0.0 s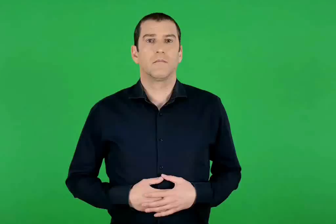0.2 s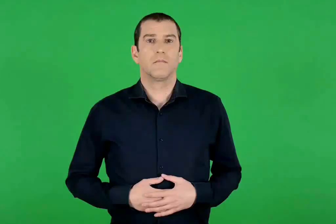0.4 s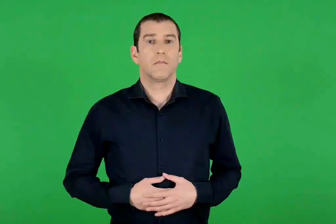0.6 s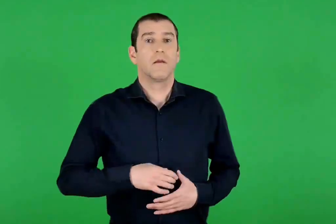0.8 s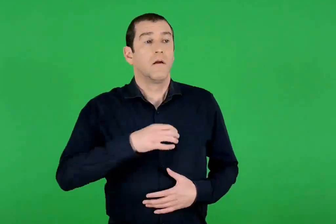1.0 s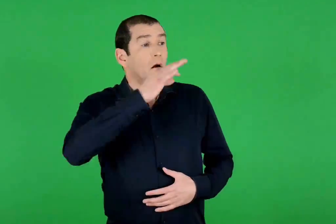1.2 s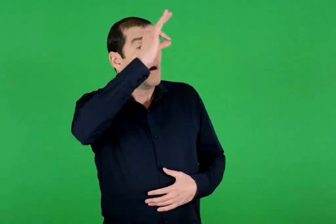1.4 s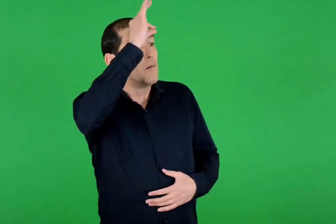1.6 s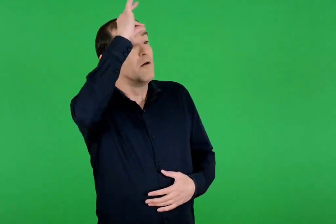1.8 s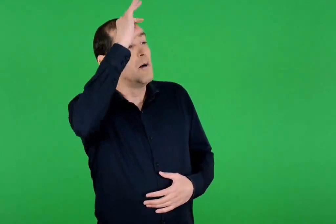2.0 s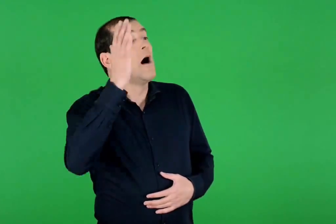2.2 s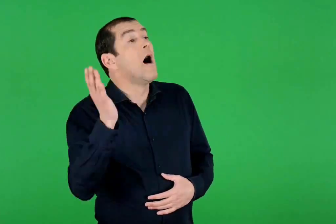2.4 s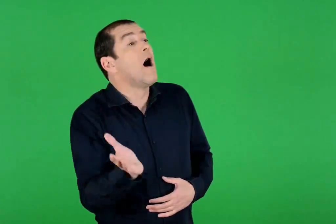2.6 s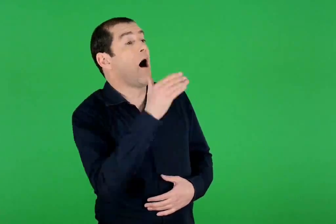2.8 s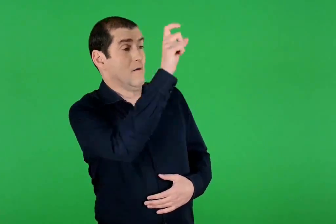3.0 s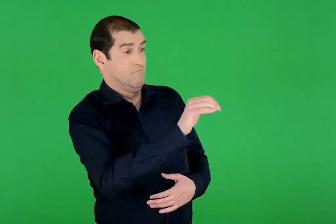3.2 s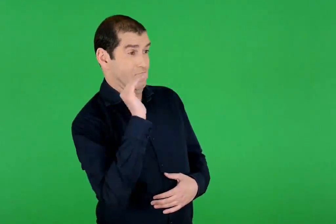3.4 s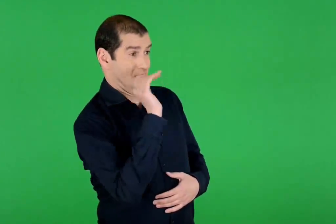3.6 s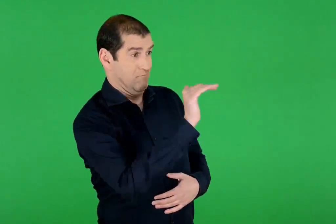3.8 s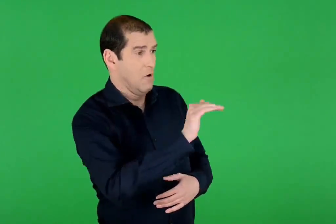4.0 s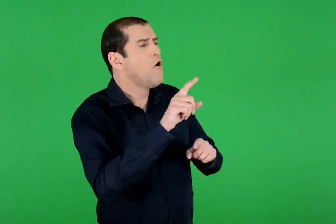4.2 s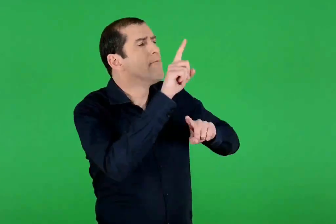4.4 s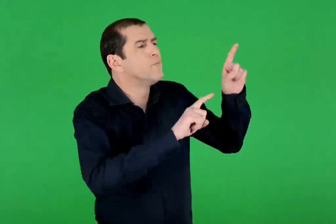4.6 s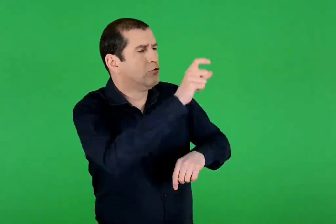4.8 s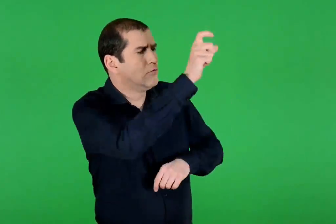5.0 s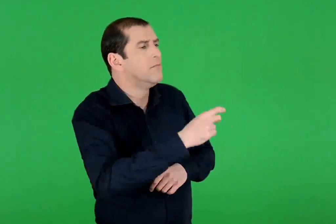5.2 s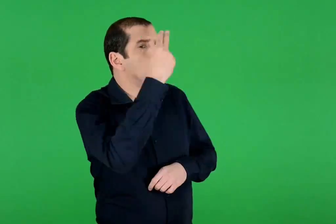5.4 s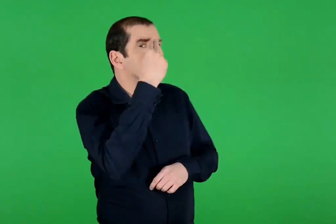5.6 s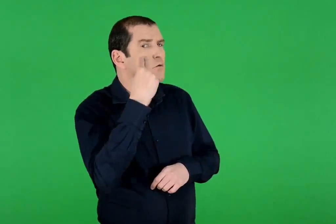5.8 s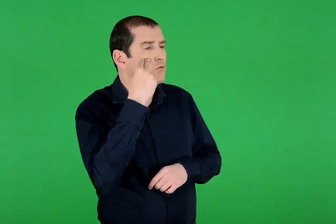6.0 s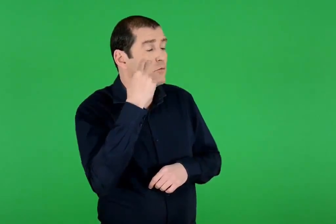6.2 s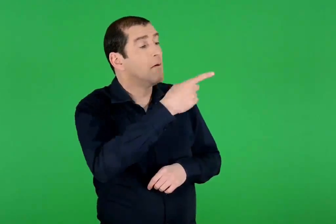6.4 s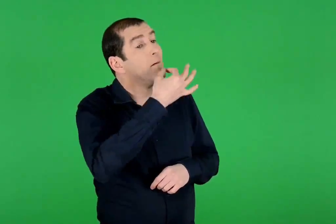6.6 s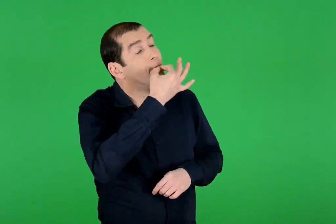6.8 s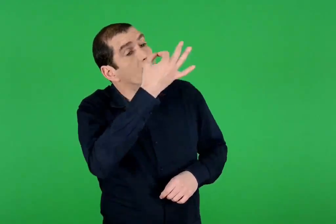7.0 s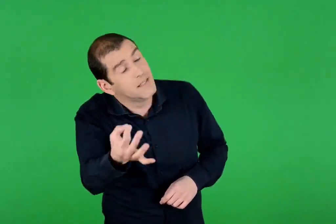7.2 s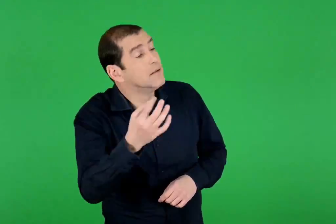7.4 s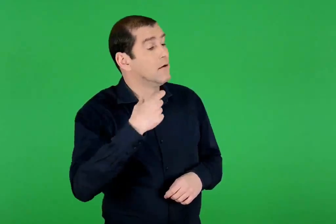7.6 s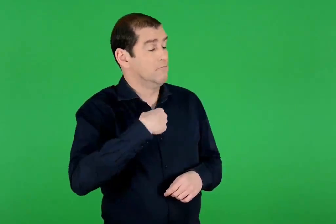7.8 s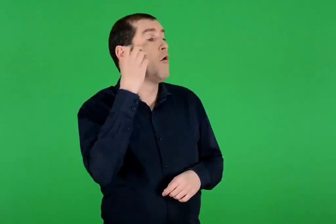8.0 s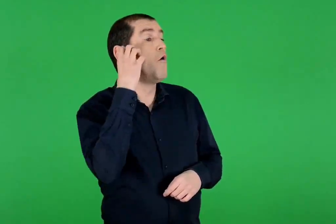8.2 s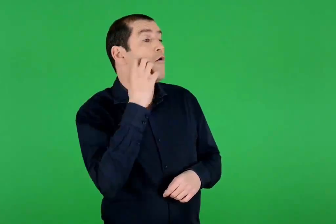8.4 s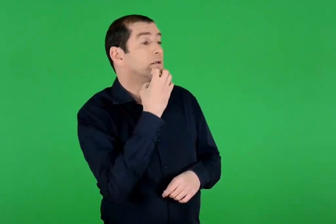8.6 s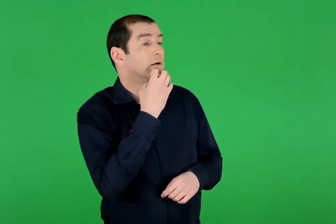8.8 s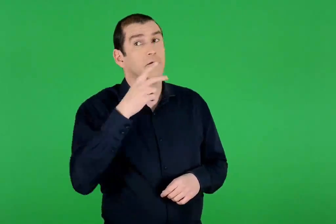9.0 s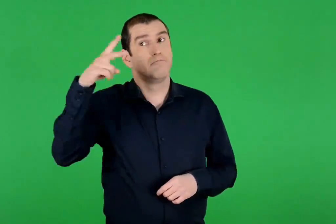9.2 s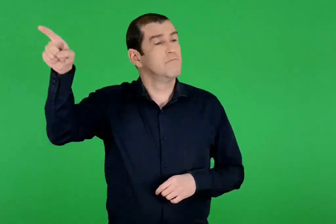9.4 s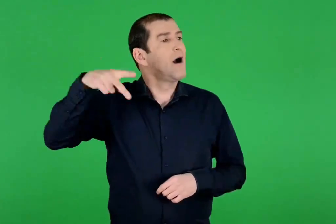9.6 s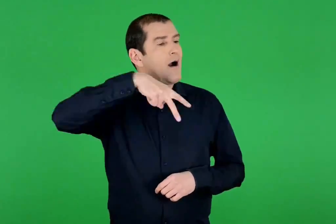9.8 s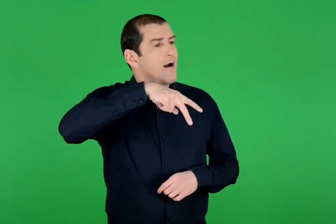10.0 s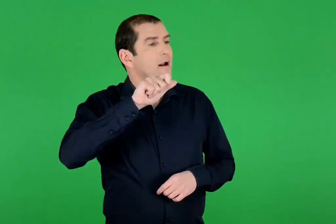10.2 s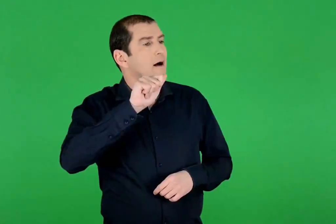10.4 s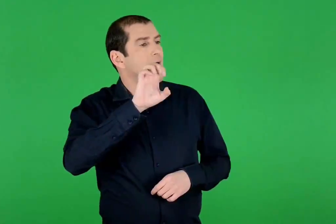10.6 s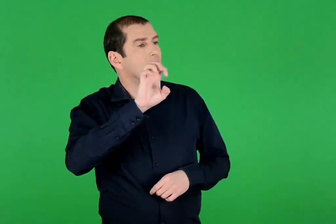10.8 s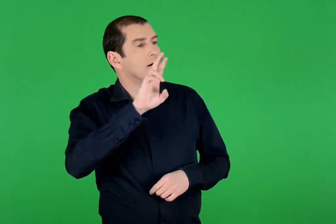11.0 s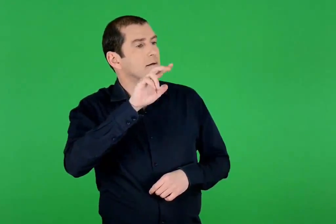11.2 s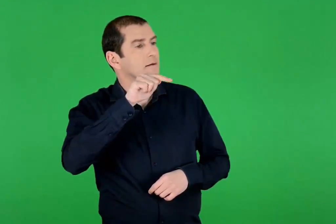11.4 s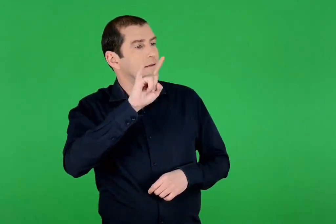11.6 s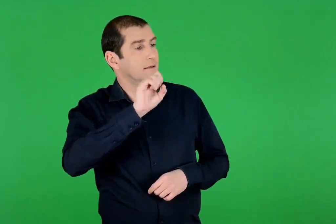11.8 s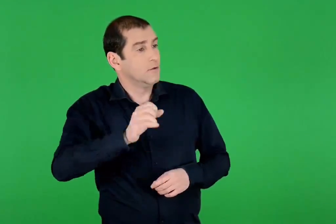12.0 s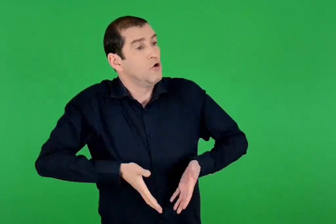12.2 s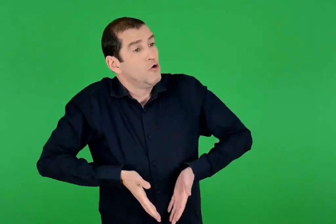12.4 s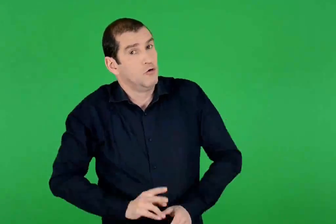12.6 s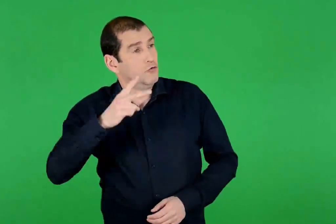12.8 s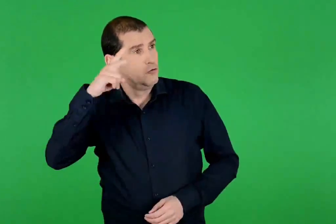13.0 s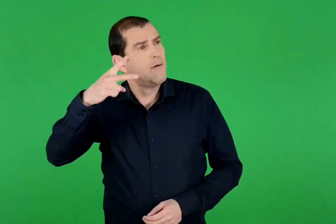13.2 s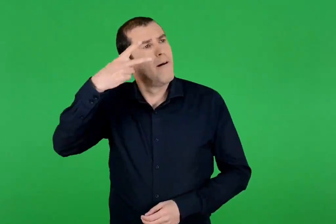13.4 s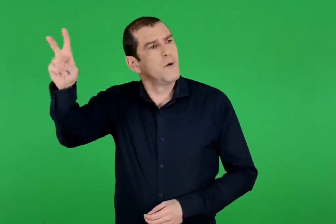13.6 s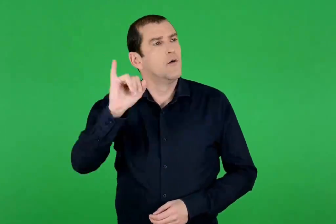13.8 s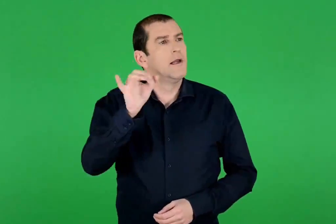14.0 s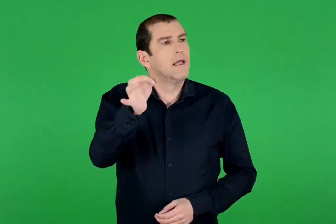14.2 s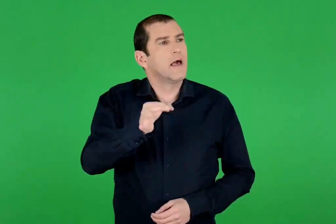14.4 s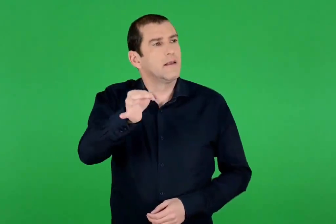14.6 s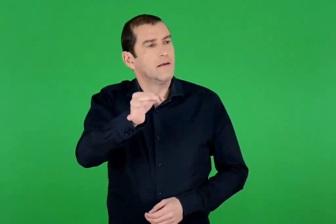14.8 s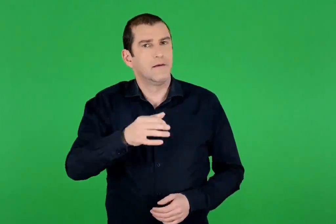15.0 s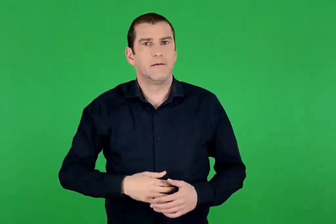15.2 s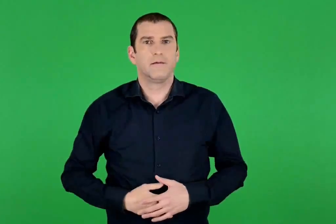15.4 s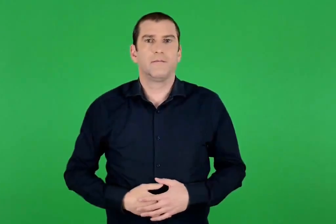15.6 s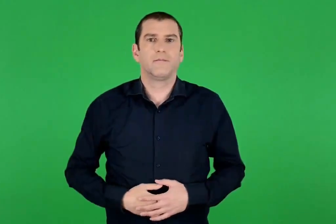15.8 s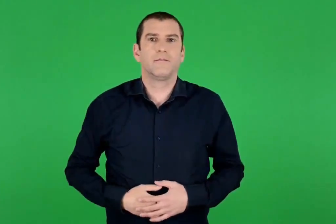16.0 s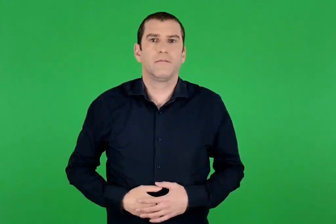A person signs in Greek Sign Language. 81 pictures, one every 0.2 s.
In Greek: πολύφημε , αν σε ρωτήσουν ποιος σε τύφλωσε , να πεις ο οδυσσέας , ο γιος του λαέρτη από την ιθάκη
